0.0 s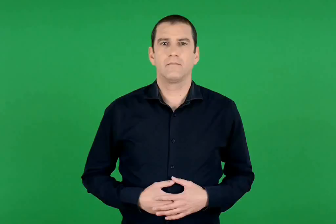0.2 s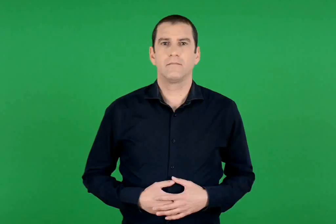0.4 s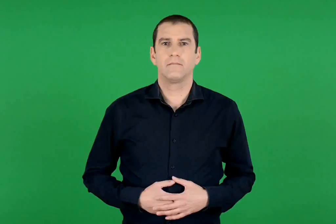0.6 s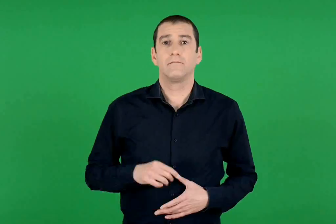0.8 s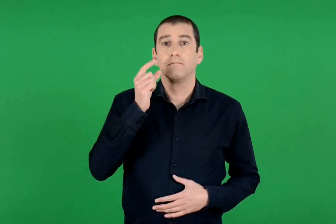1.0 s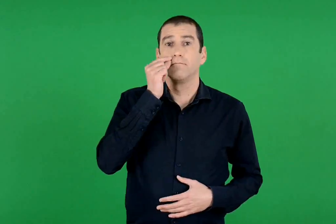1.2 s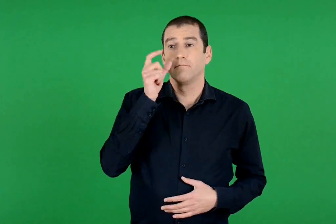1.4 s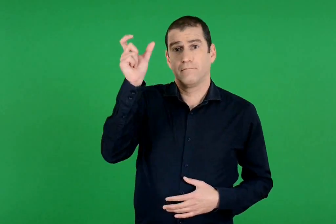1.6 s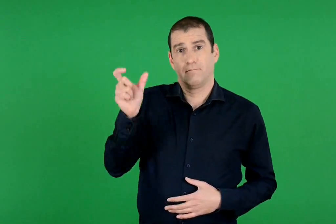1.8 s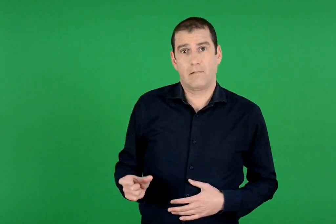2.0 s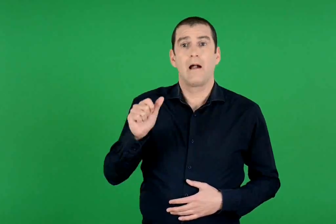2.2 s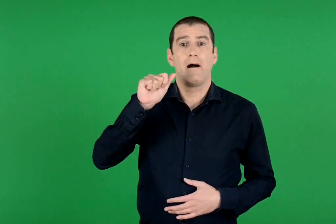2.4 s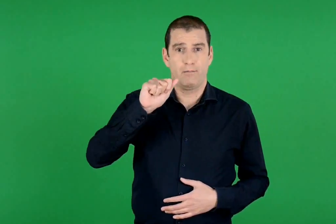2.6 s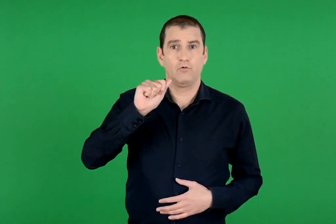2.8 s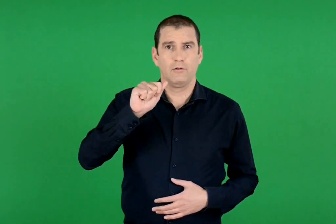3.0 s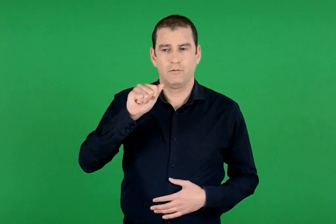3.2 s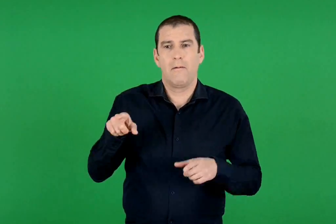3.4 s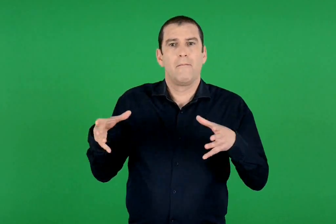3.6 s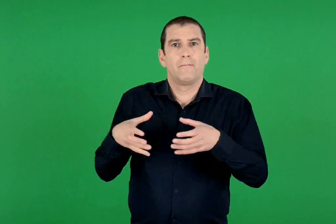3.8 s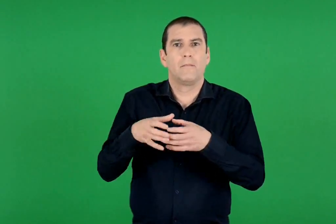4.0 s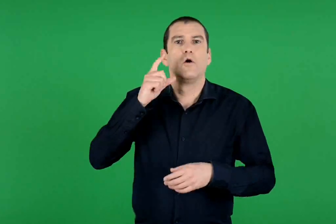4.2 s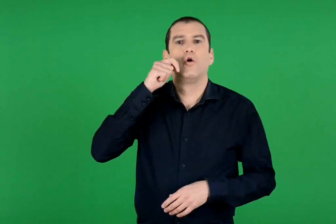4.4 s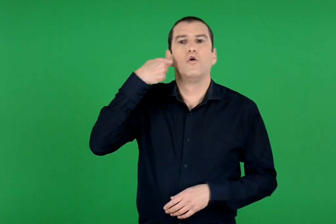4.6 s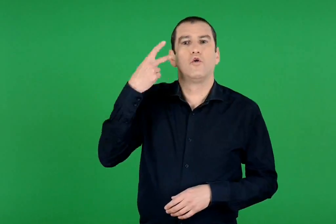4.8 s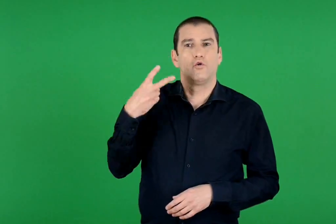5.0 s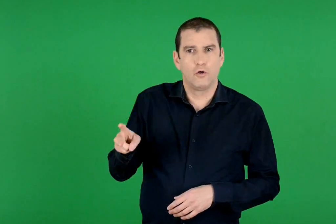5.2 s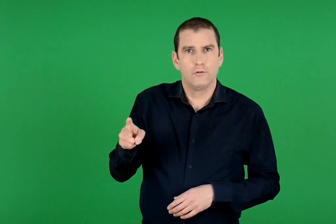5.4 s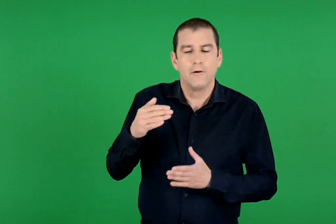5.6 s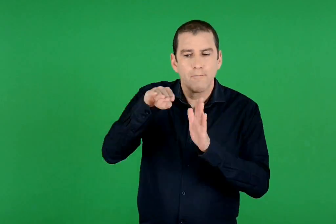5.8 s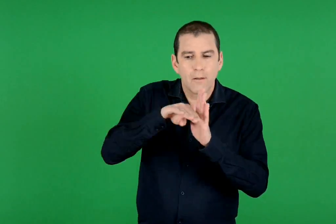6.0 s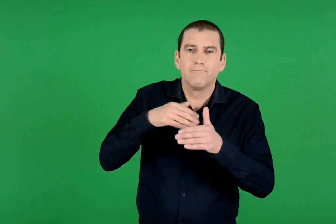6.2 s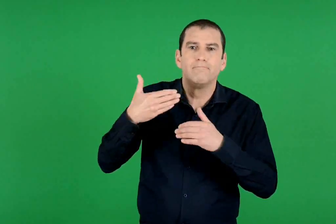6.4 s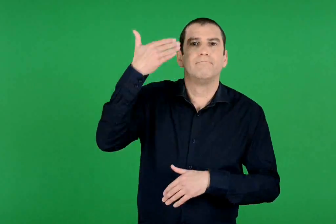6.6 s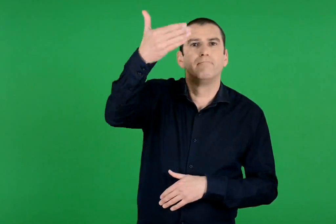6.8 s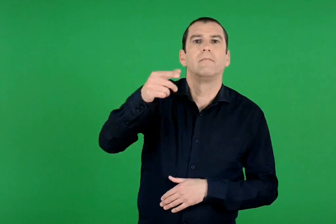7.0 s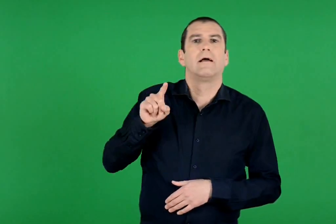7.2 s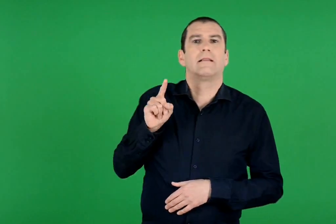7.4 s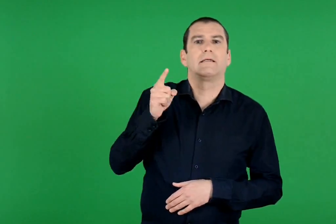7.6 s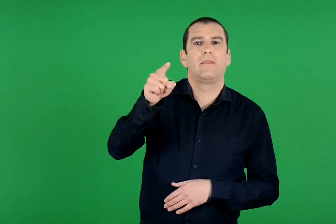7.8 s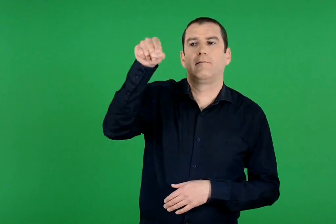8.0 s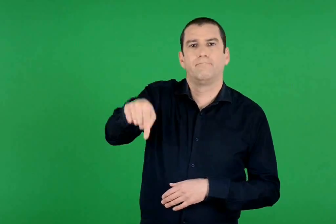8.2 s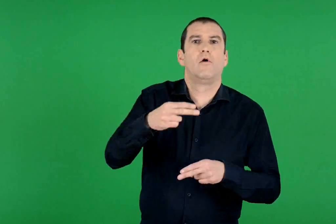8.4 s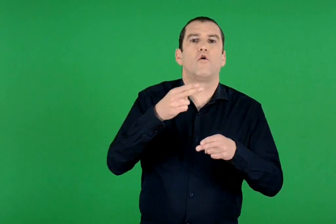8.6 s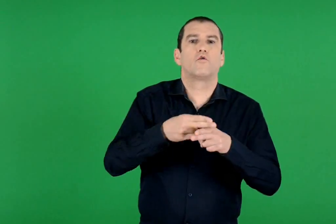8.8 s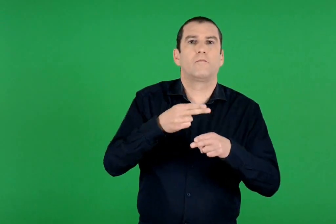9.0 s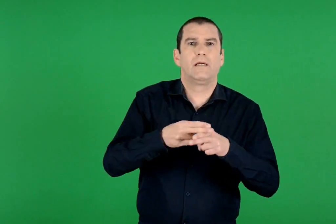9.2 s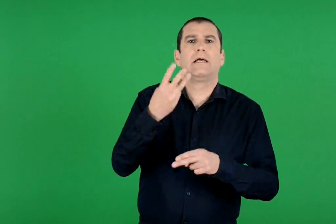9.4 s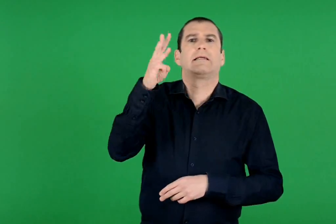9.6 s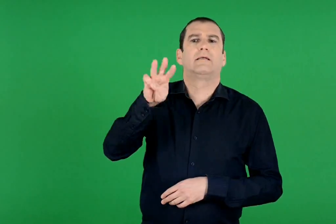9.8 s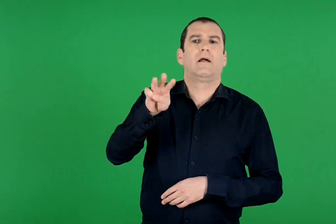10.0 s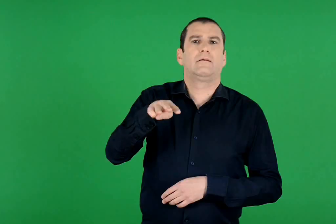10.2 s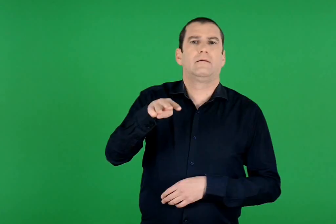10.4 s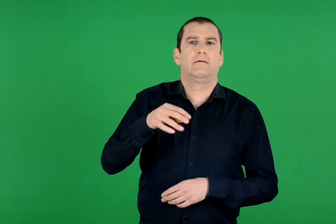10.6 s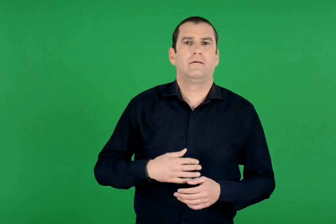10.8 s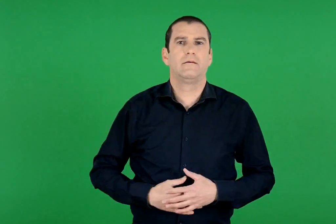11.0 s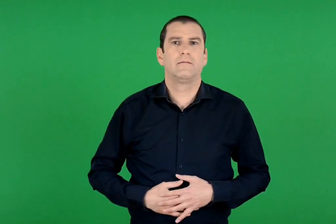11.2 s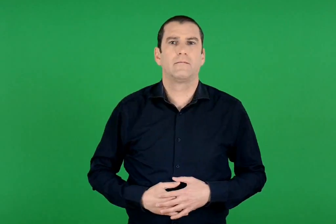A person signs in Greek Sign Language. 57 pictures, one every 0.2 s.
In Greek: ο αποστόλης σχεδιάζει να πάει με τους γονείς του ένα ταξίδι στη ρώμη για 3 μέρες
